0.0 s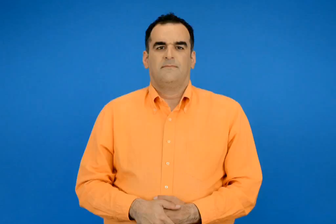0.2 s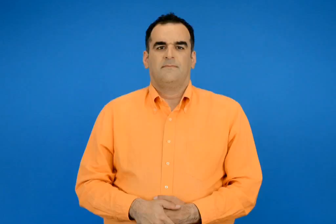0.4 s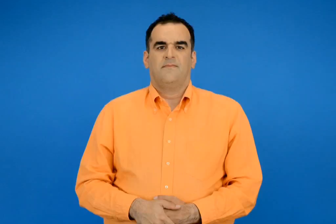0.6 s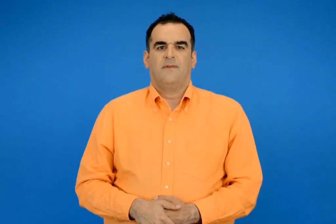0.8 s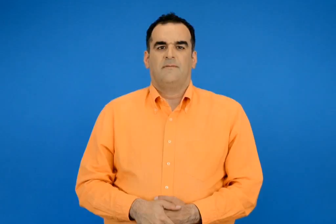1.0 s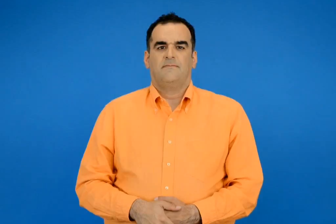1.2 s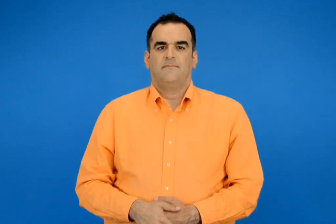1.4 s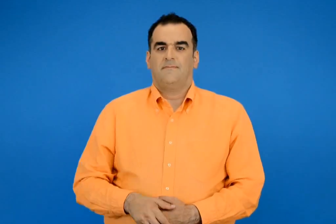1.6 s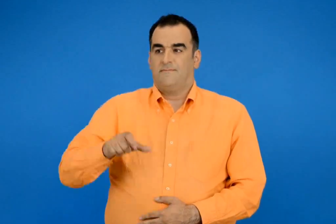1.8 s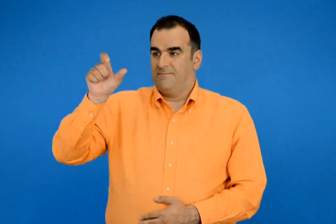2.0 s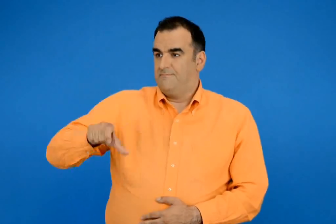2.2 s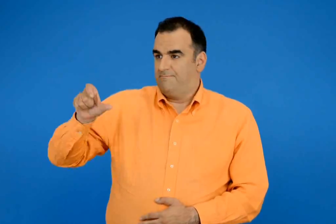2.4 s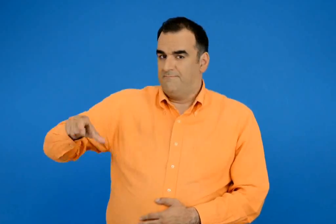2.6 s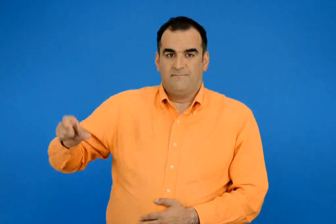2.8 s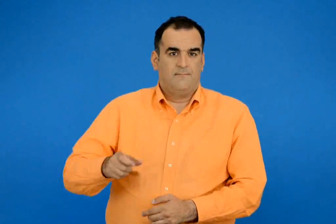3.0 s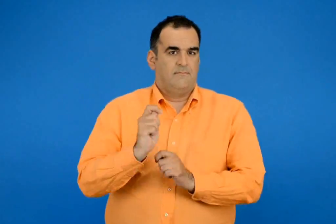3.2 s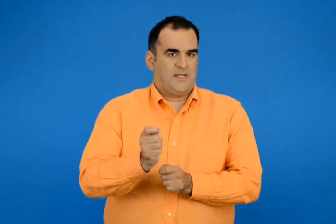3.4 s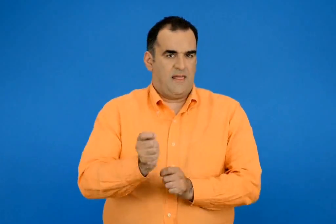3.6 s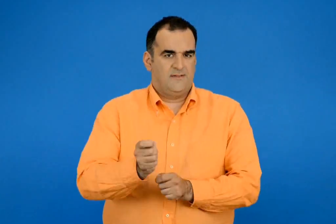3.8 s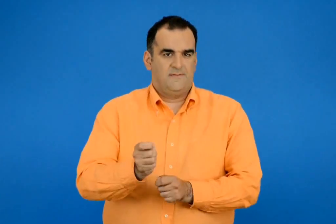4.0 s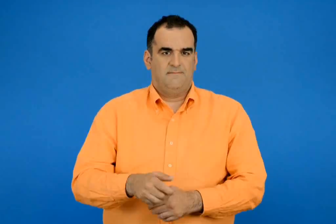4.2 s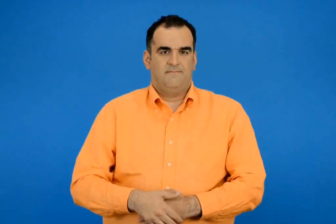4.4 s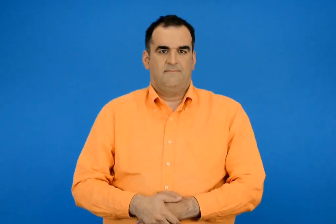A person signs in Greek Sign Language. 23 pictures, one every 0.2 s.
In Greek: ψαράδες
